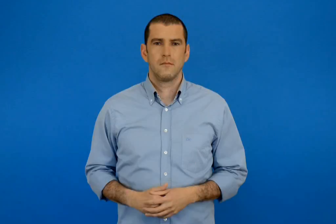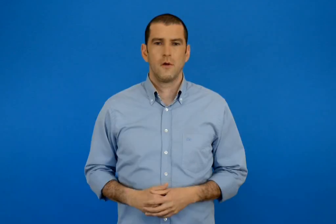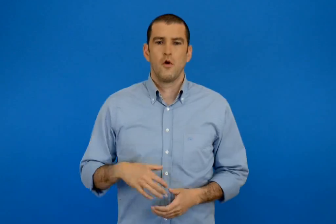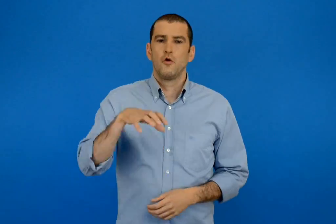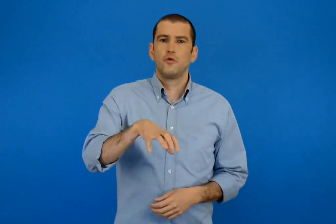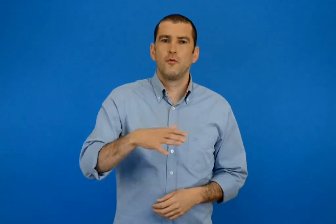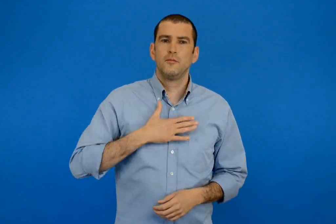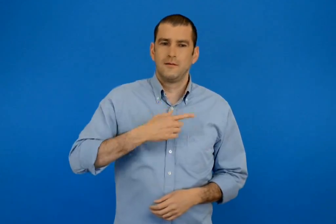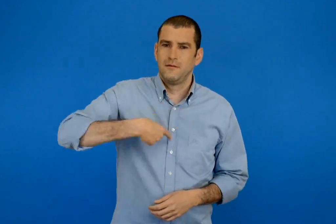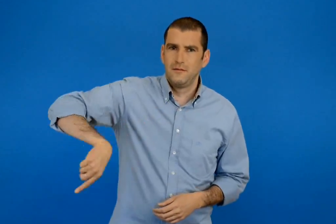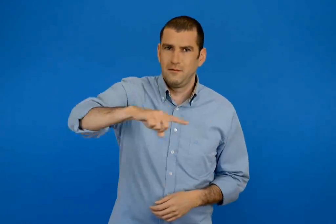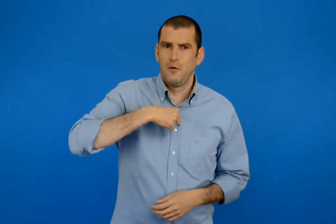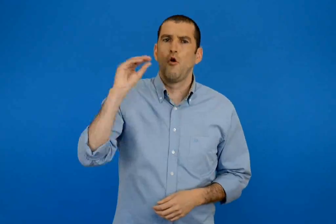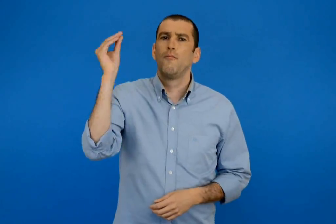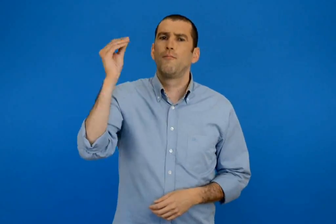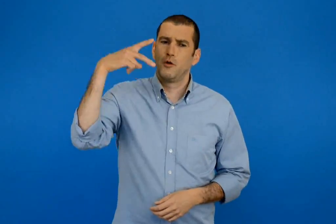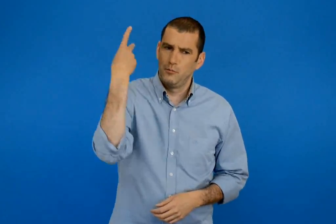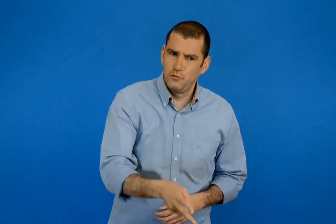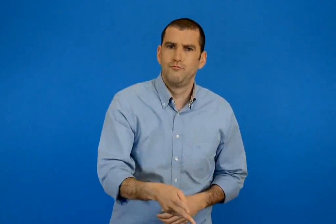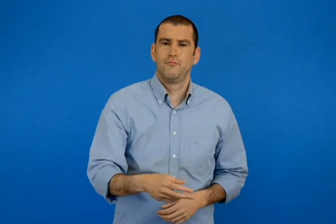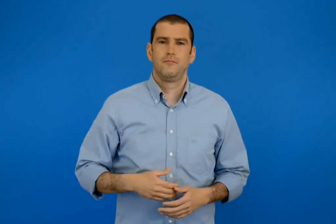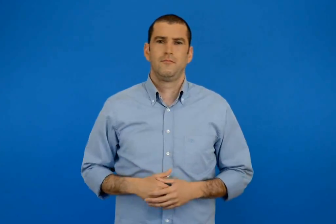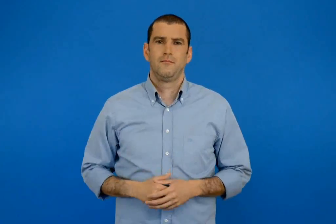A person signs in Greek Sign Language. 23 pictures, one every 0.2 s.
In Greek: ο πολιτισμός του τόπου µας
